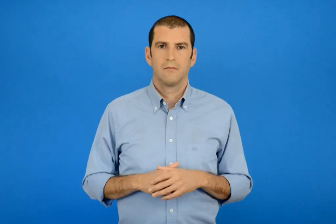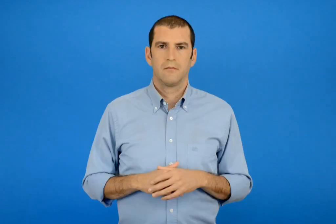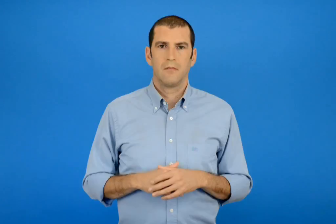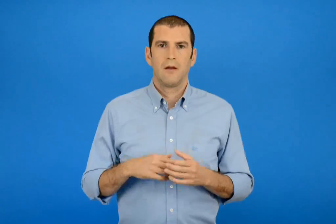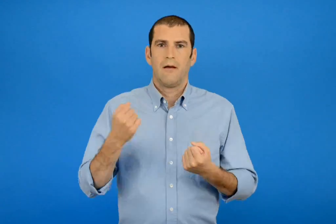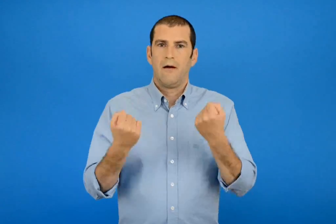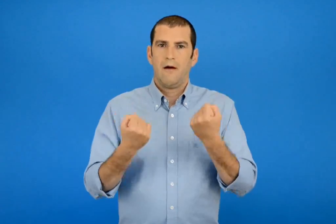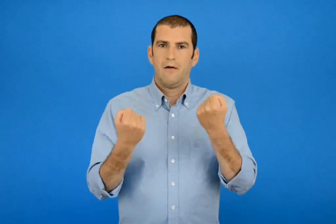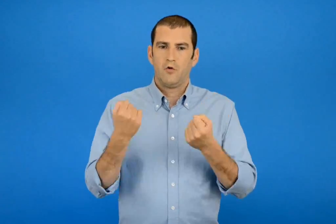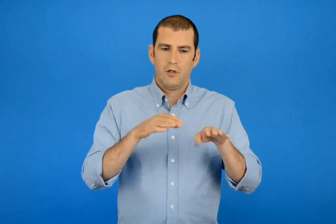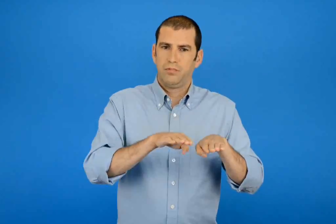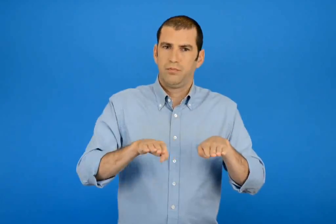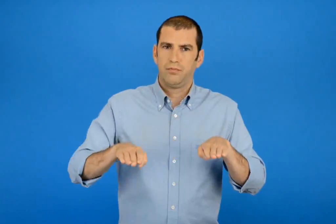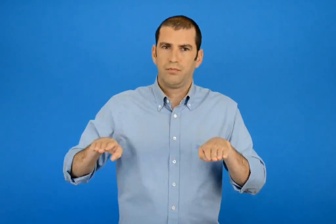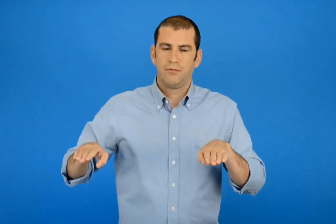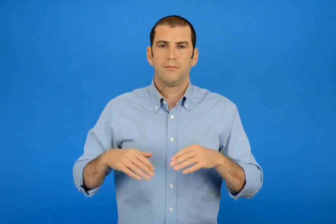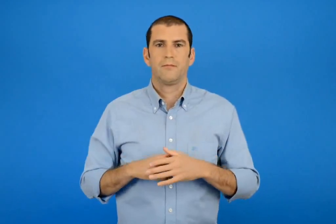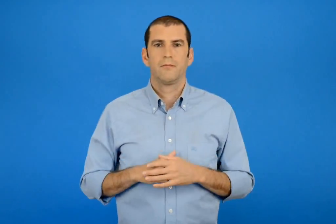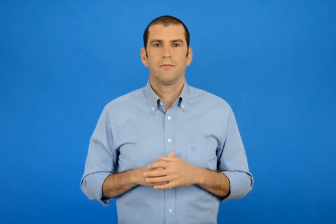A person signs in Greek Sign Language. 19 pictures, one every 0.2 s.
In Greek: αυτοκίνητα
